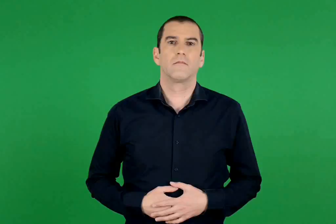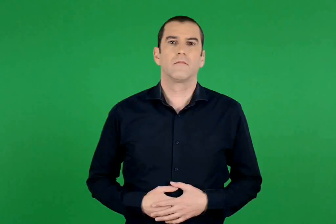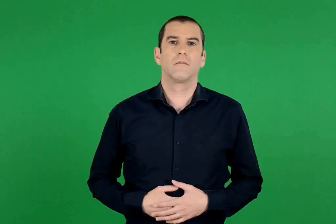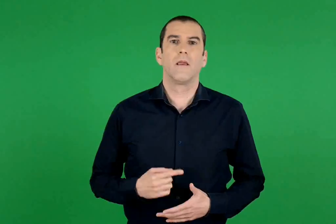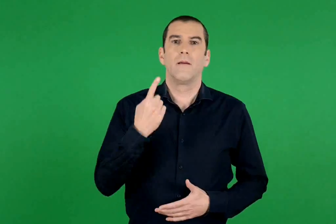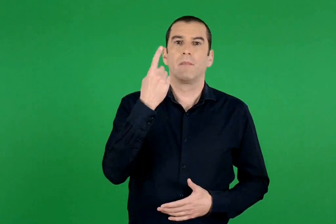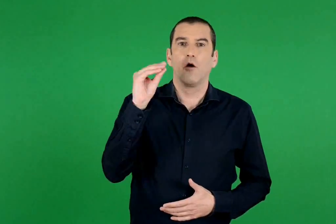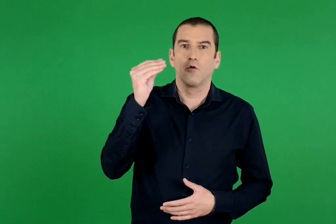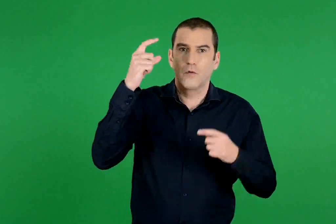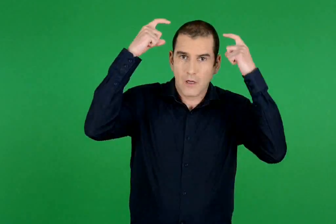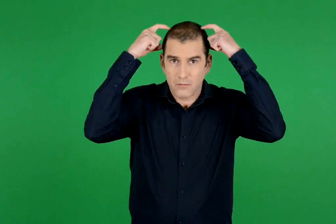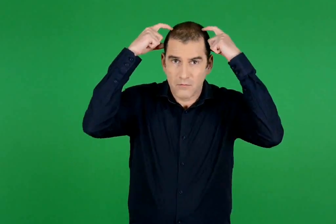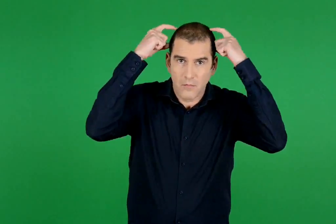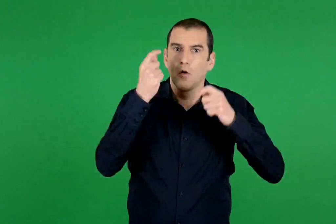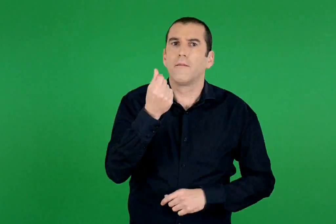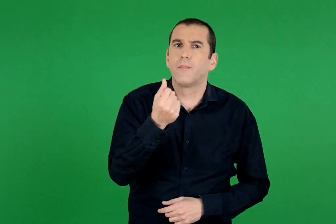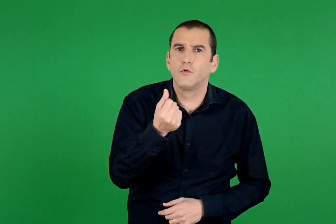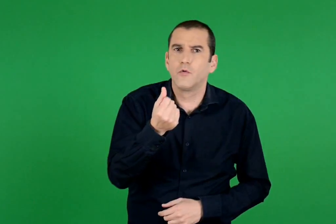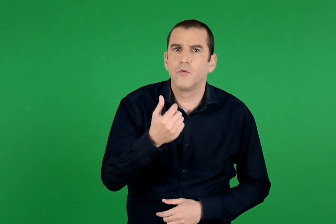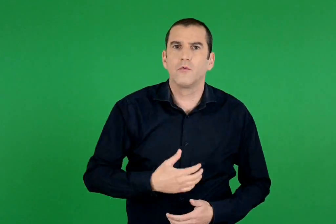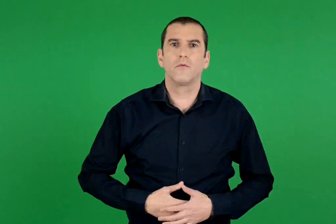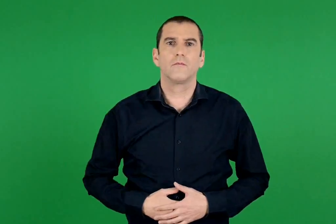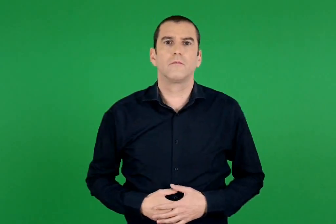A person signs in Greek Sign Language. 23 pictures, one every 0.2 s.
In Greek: πόσο κάνει η μία κούκλα ;
